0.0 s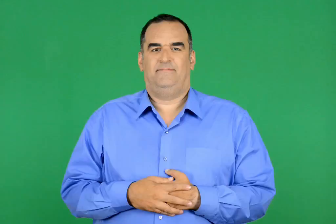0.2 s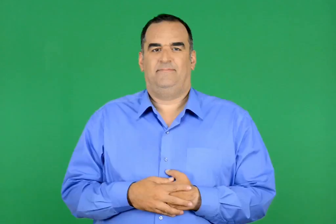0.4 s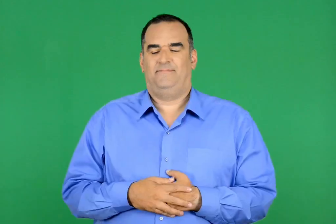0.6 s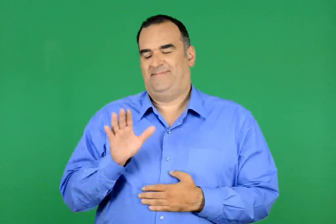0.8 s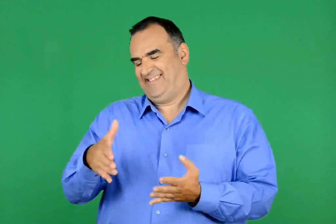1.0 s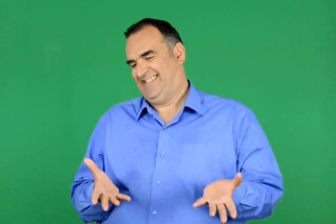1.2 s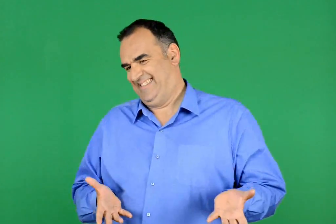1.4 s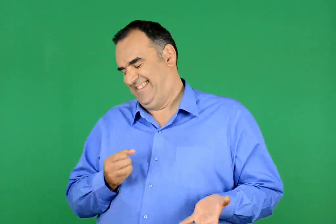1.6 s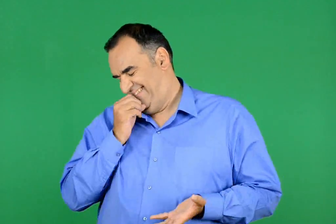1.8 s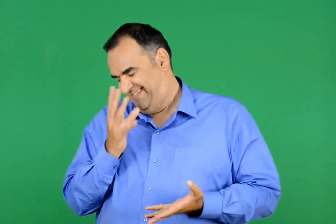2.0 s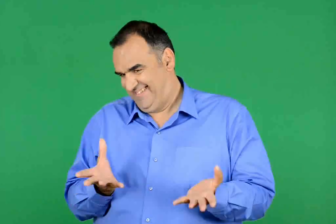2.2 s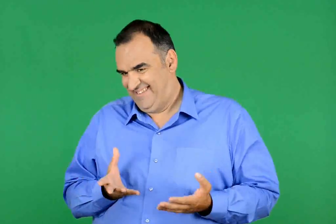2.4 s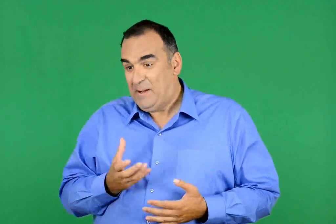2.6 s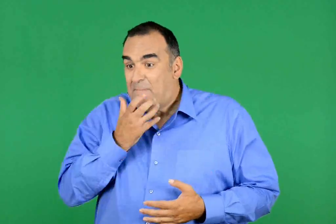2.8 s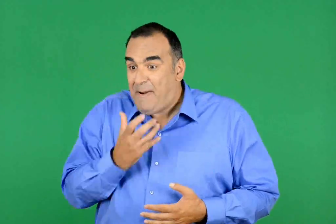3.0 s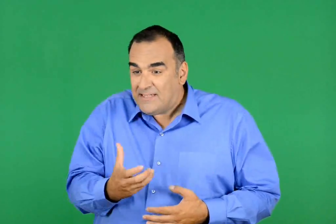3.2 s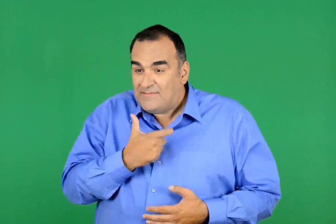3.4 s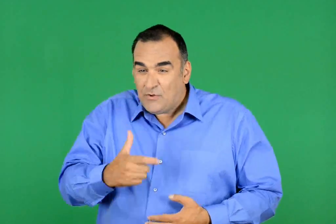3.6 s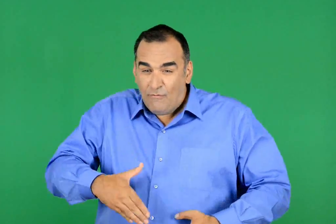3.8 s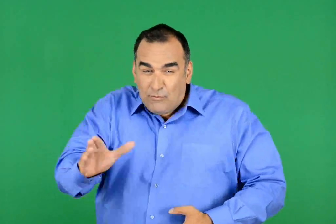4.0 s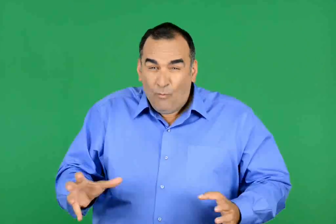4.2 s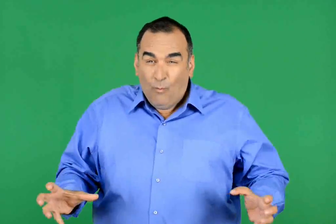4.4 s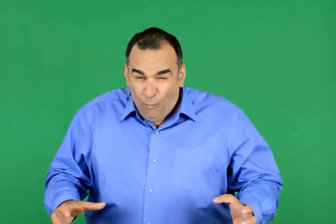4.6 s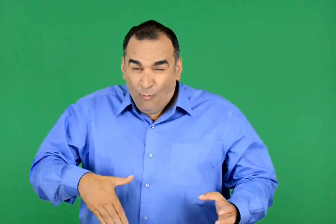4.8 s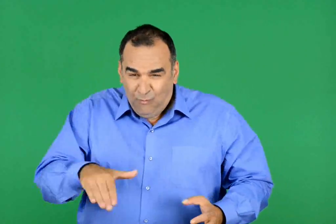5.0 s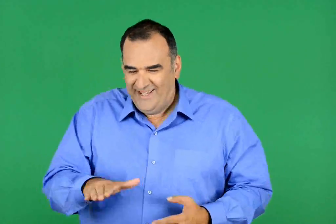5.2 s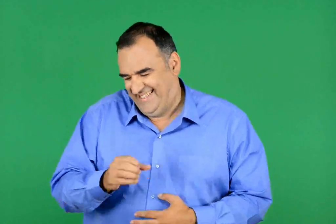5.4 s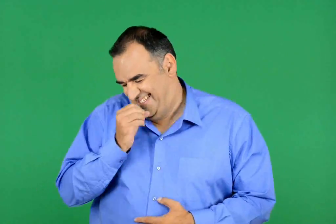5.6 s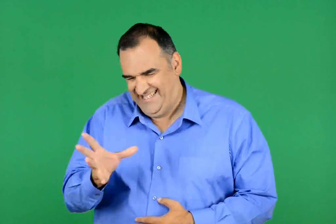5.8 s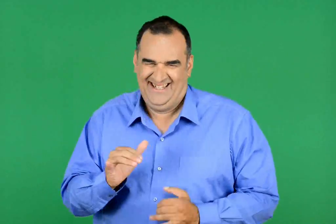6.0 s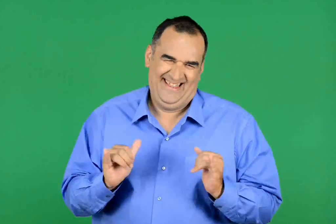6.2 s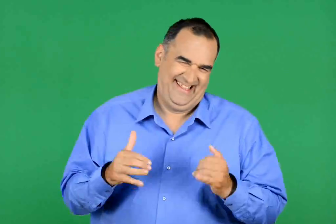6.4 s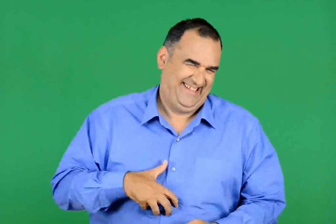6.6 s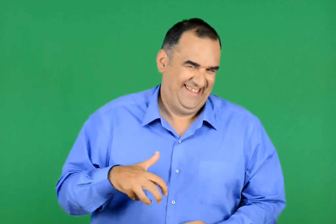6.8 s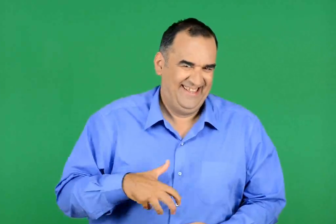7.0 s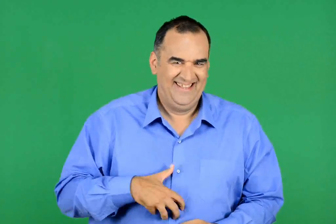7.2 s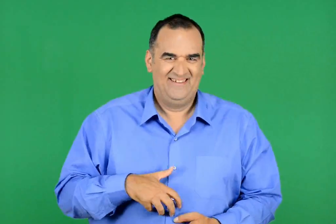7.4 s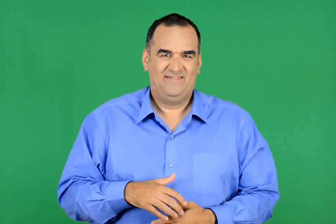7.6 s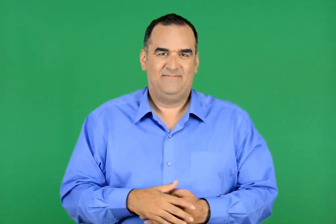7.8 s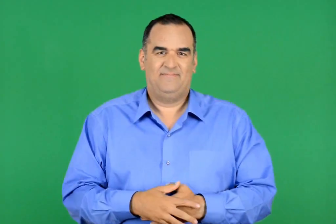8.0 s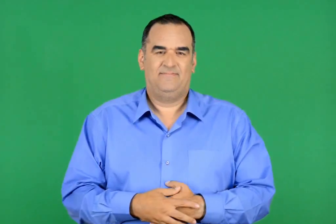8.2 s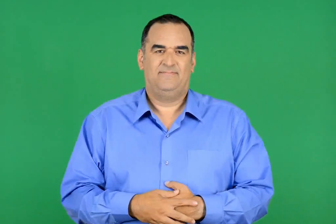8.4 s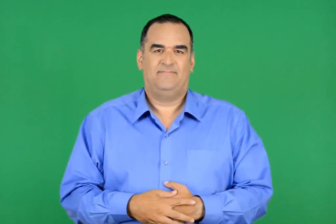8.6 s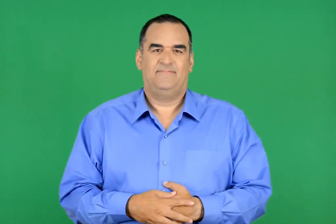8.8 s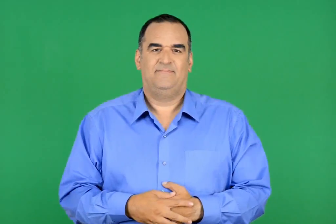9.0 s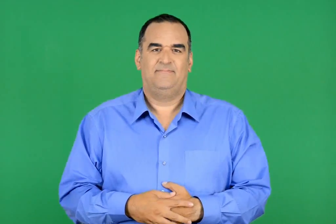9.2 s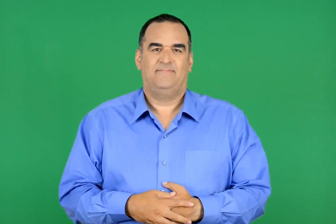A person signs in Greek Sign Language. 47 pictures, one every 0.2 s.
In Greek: άκου , φίλε µου , να φωνάζει ένας παπάς πίσω και σε έφαγα χα χα αστείο δεν είναι ; χα χα χα
